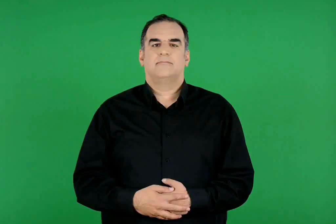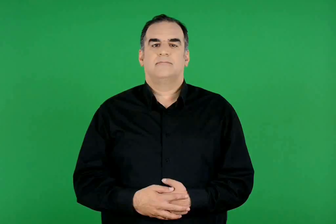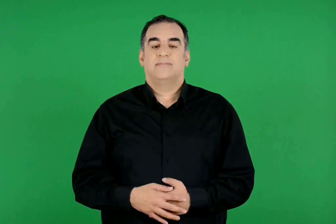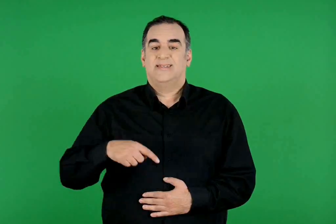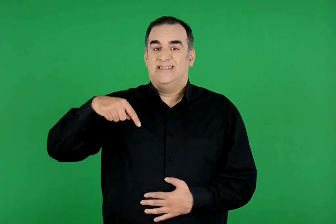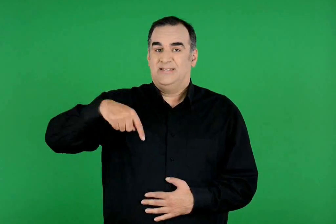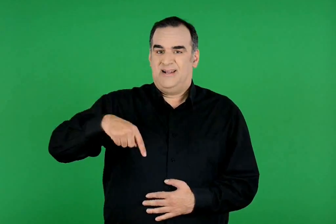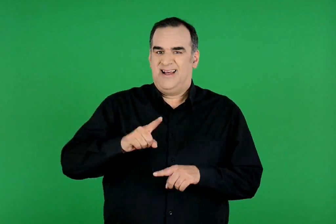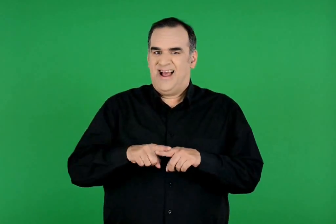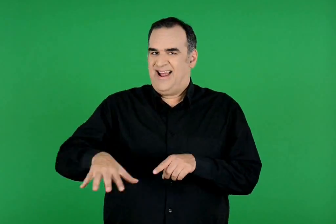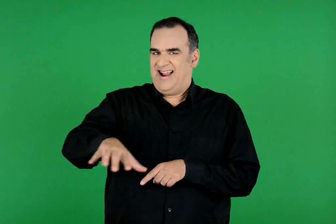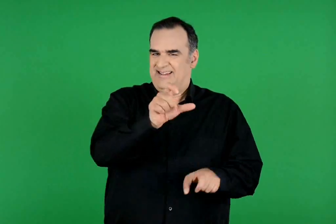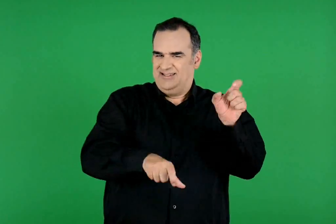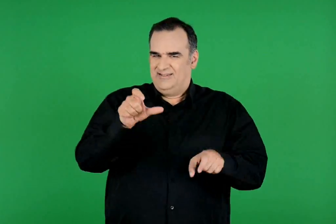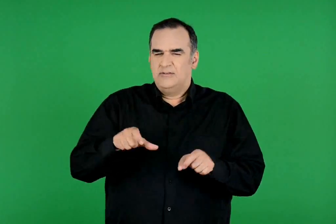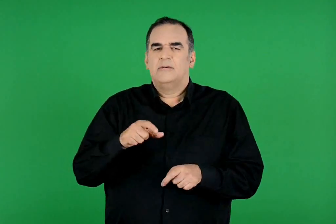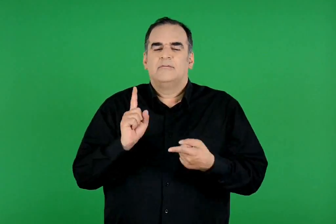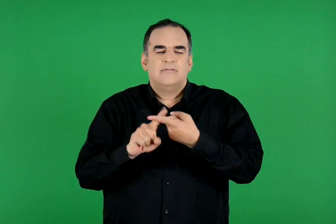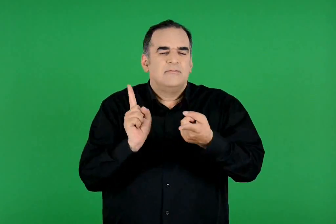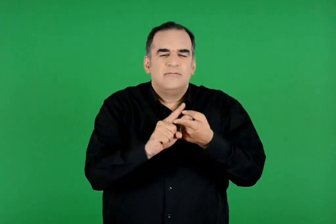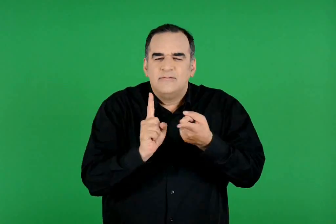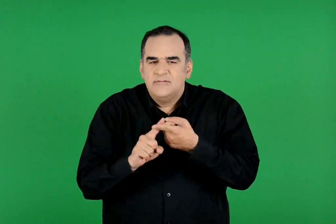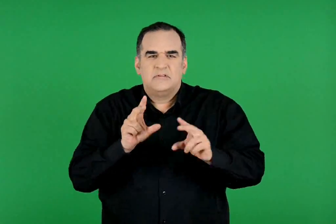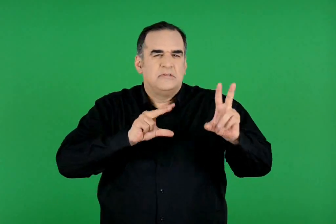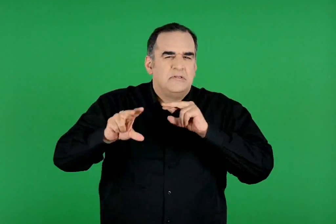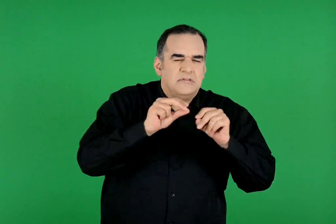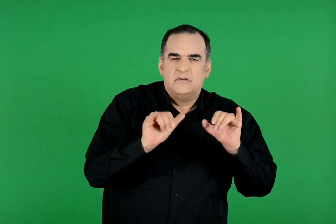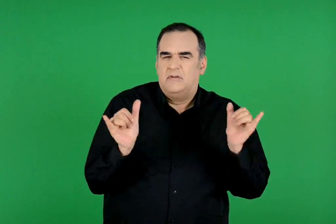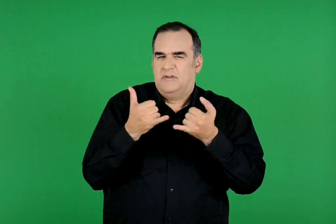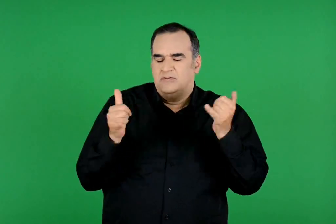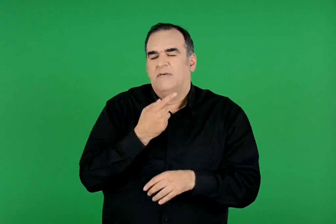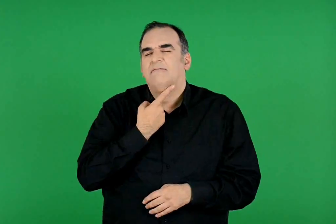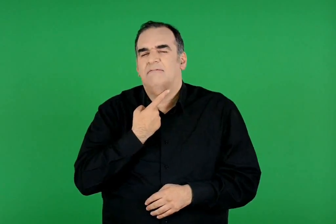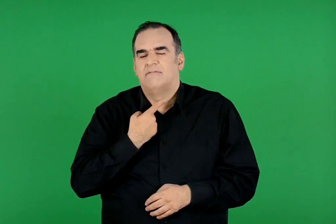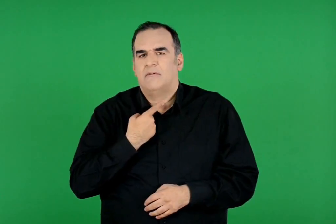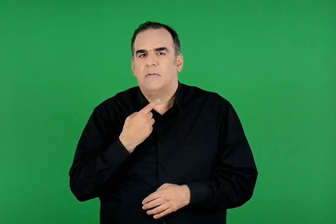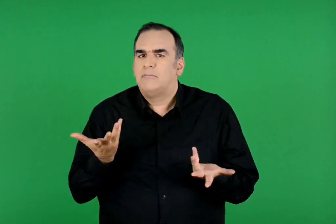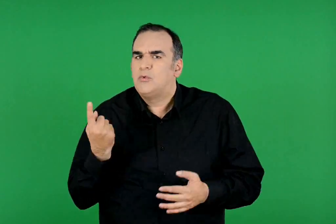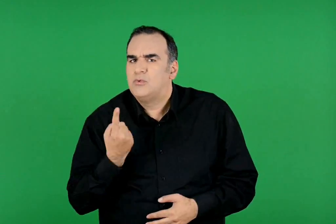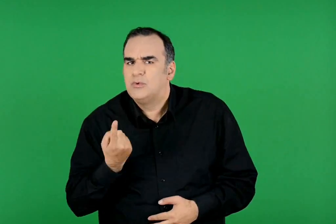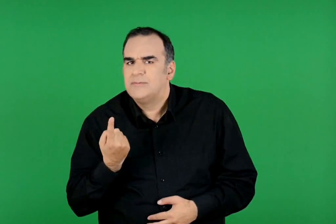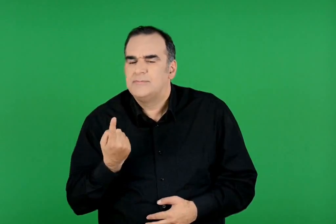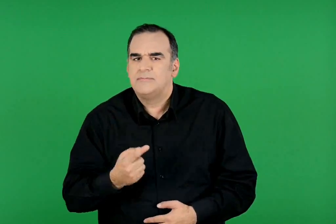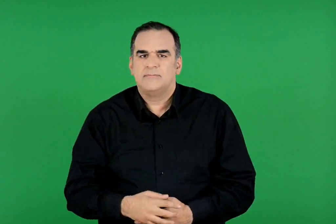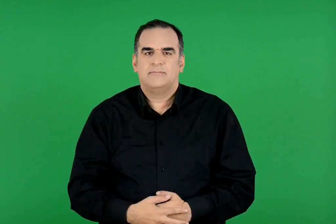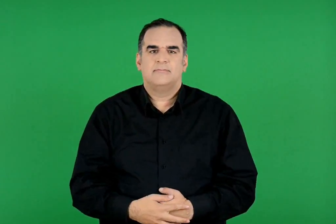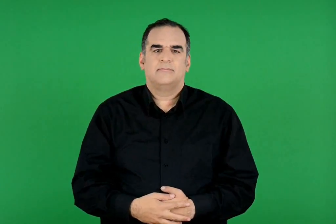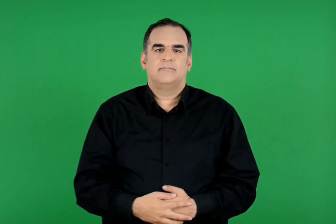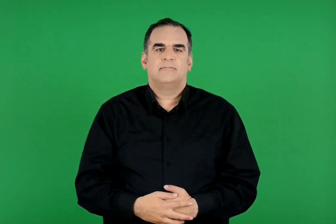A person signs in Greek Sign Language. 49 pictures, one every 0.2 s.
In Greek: σήμερα στους έλληνες αρέσει να συναντιούνται , να συζητούν και να διασκεδάζουν. πότε ;
